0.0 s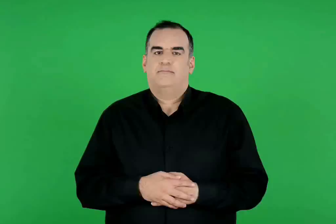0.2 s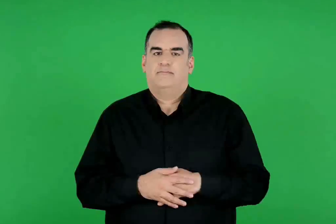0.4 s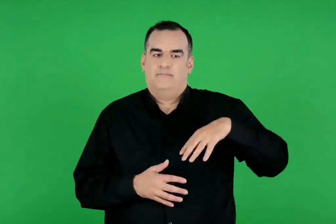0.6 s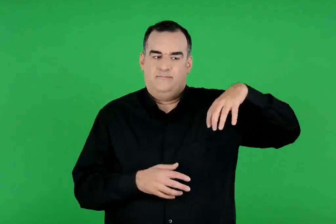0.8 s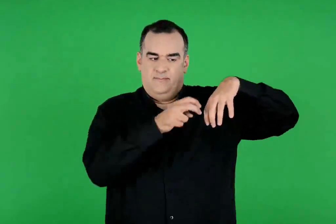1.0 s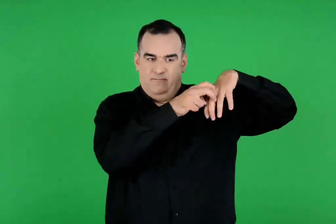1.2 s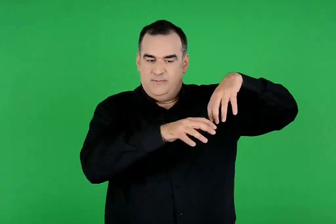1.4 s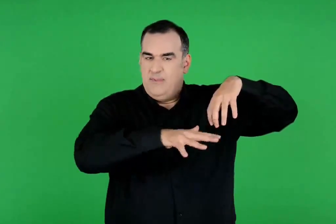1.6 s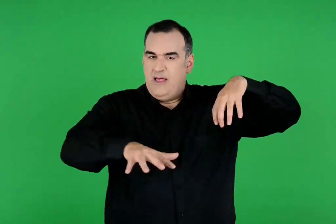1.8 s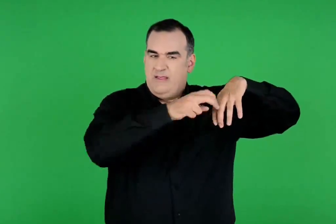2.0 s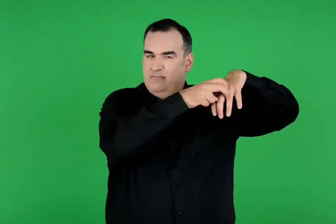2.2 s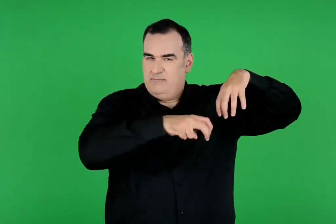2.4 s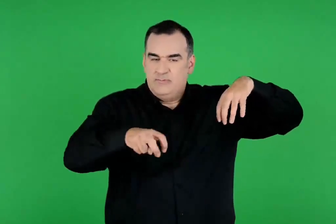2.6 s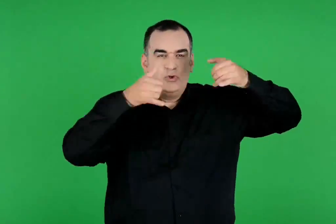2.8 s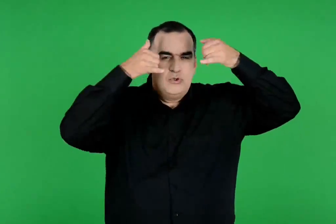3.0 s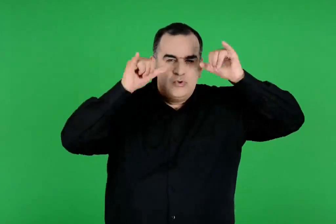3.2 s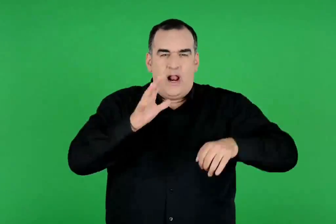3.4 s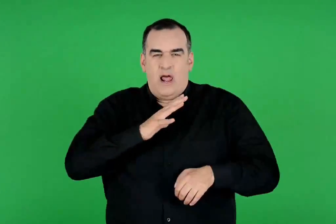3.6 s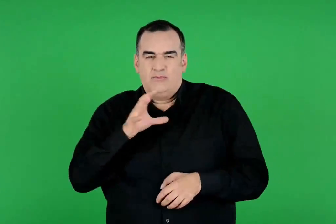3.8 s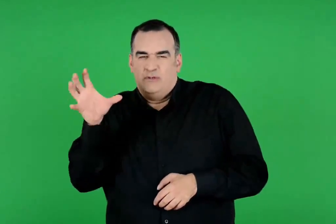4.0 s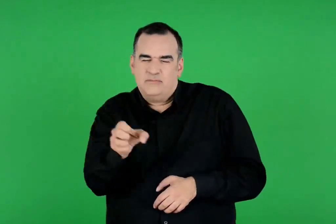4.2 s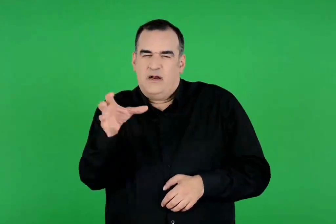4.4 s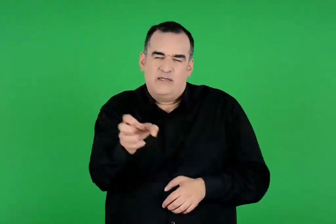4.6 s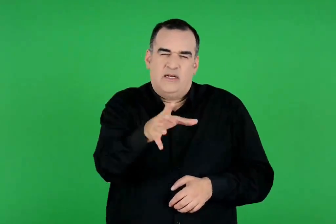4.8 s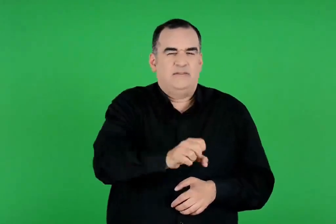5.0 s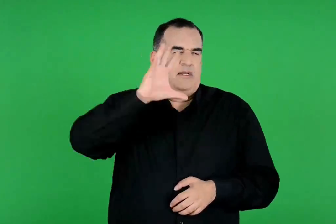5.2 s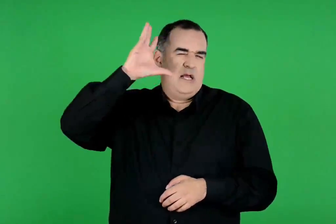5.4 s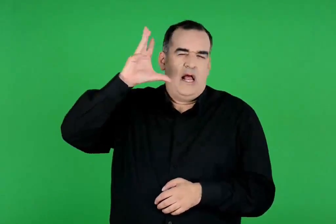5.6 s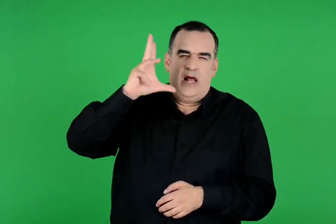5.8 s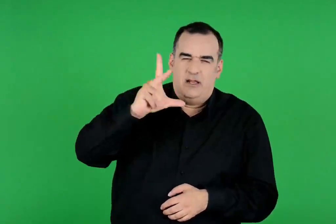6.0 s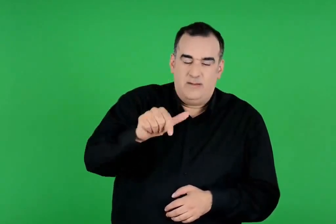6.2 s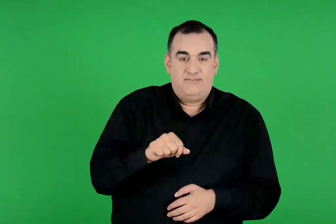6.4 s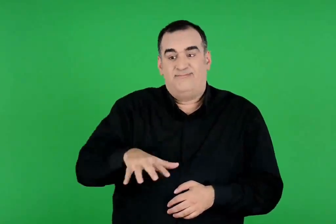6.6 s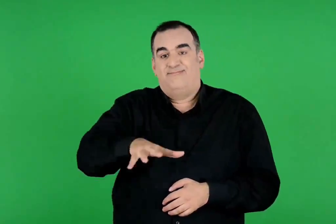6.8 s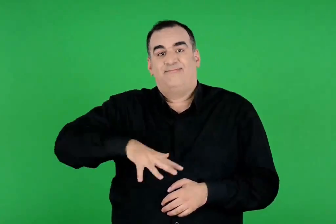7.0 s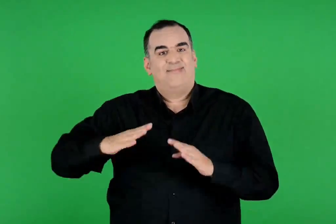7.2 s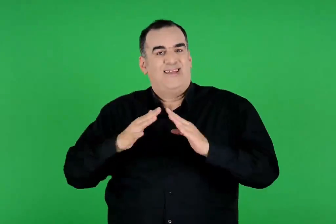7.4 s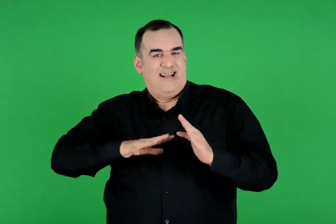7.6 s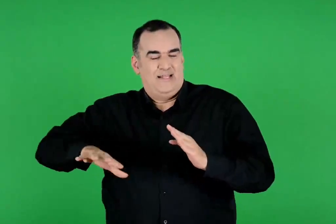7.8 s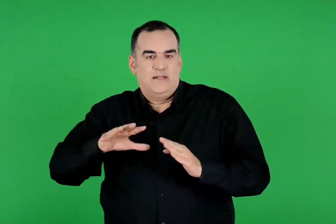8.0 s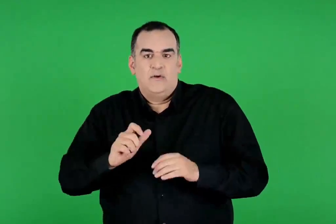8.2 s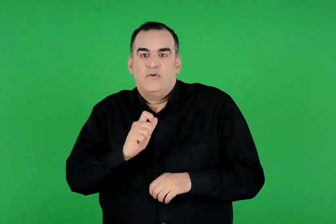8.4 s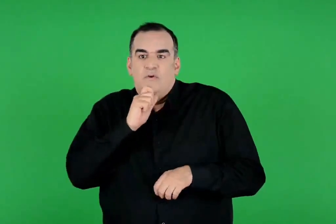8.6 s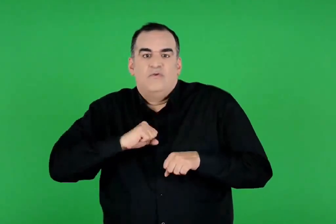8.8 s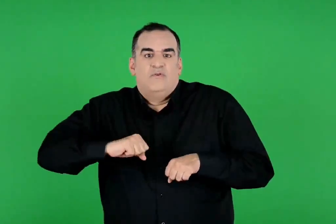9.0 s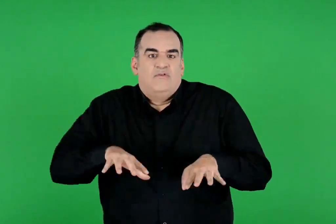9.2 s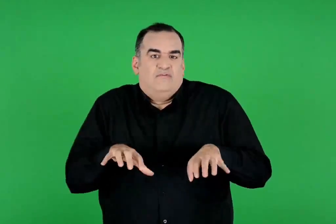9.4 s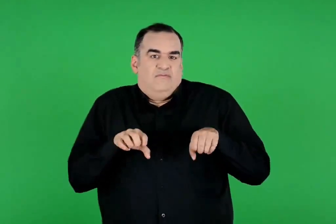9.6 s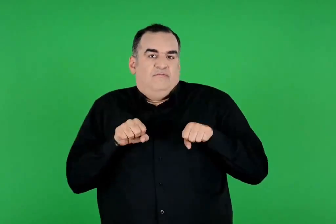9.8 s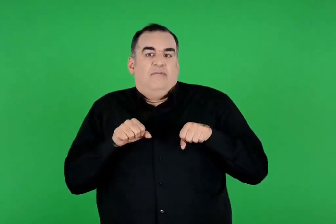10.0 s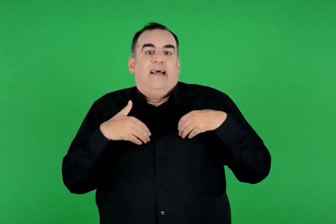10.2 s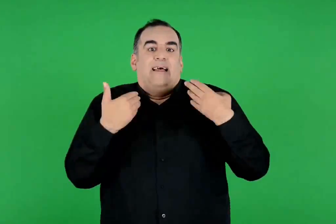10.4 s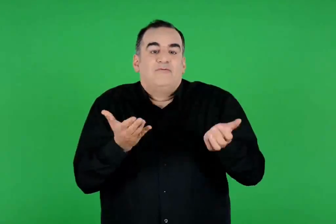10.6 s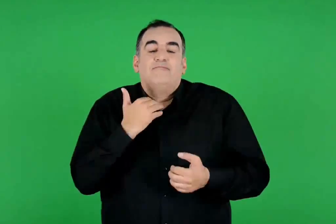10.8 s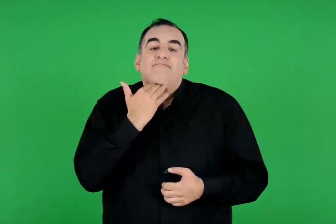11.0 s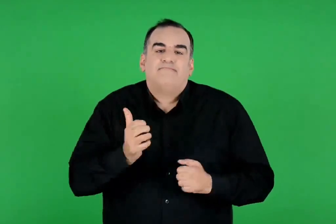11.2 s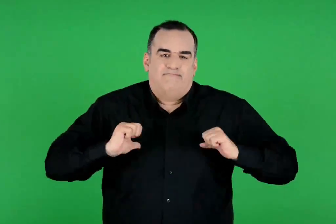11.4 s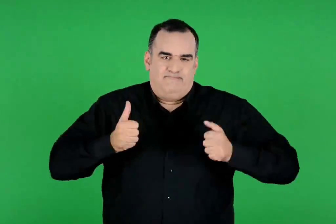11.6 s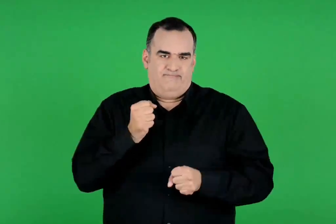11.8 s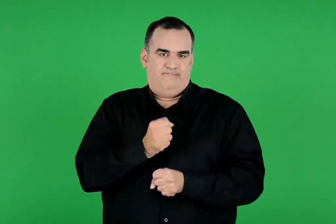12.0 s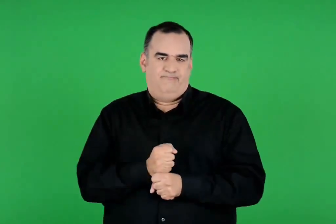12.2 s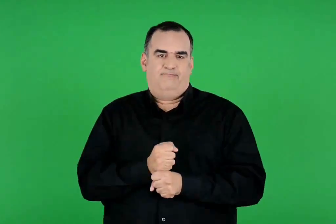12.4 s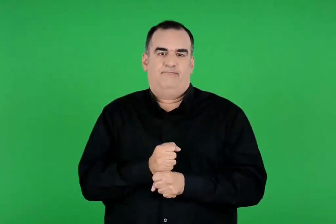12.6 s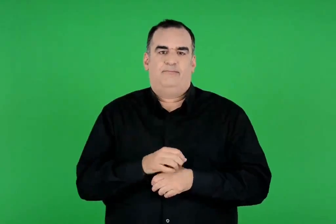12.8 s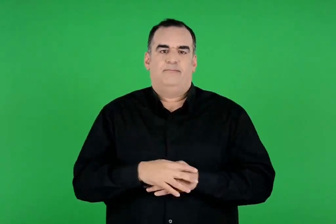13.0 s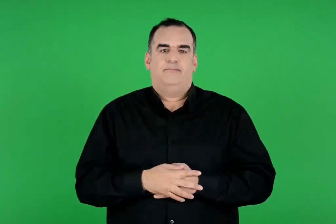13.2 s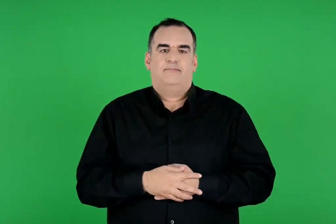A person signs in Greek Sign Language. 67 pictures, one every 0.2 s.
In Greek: καθημερινά κατέβαινε στην πεδιάδα και κατασπάραζε ζώα και ανθρώπους. οι κάτοικοι ήταν απελπισμένοι και δεν τολμούσαν να βγουν στην εξοχή
